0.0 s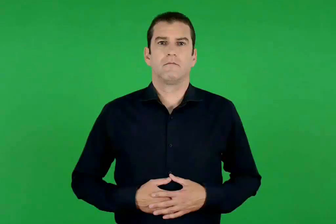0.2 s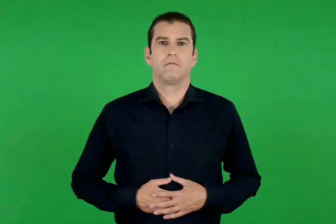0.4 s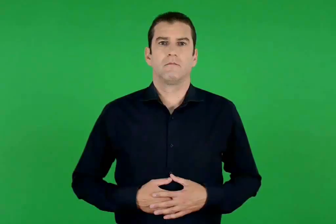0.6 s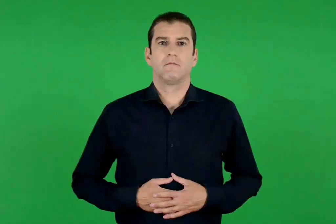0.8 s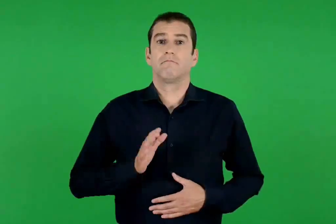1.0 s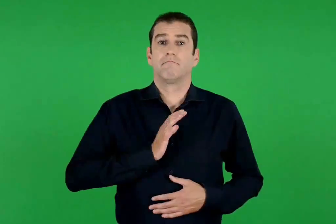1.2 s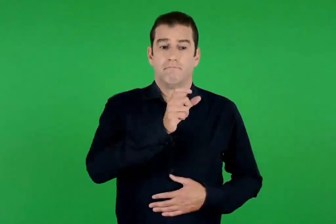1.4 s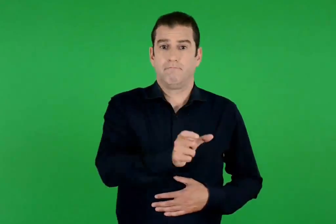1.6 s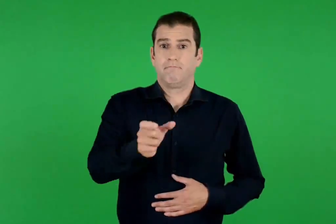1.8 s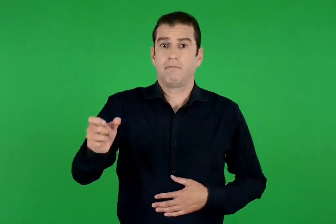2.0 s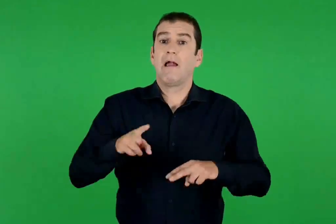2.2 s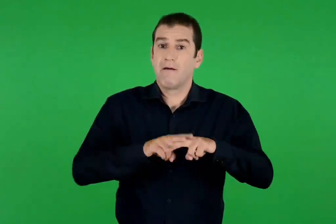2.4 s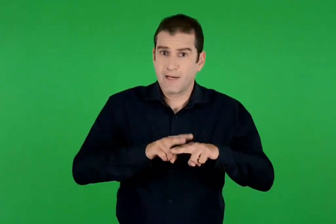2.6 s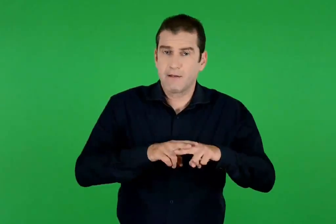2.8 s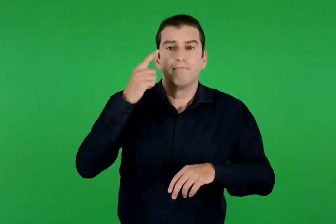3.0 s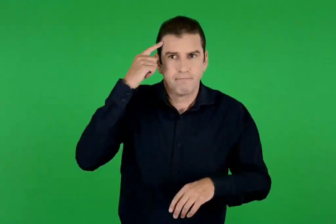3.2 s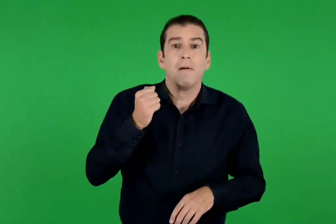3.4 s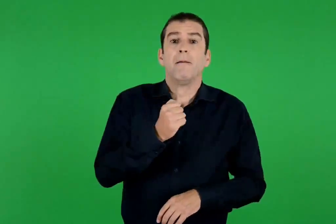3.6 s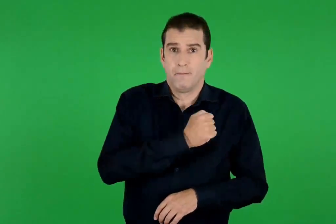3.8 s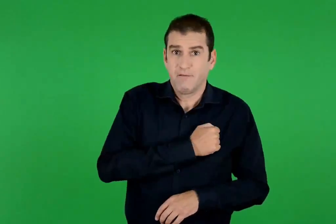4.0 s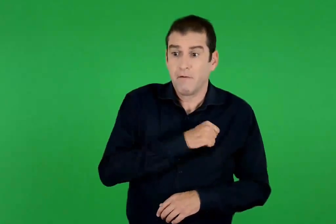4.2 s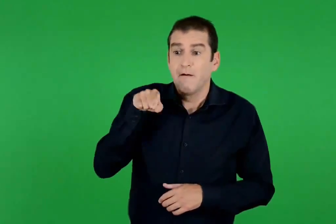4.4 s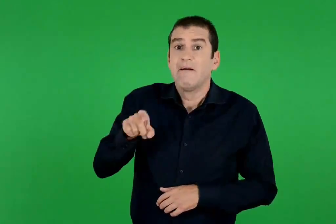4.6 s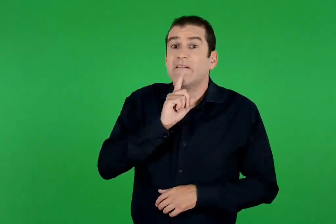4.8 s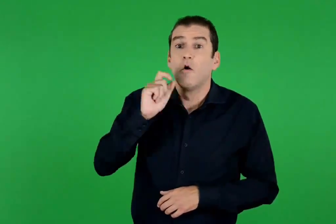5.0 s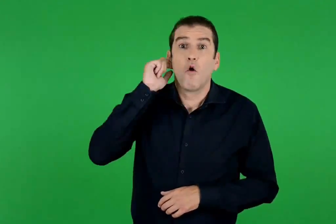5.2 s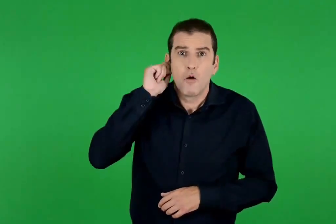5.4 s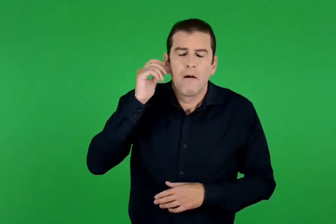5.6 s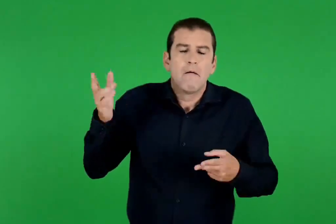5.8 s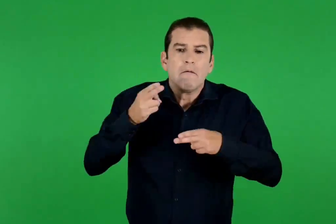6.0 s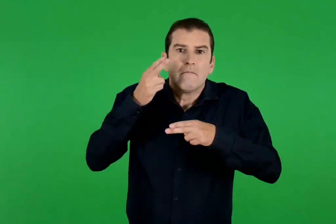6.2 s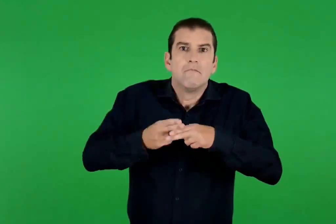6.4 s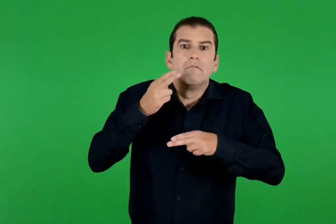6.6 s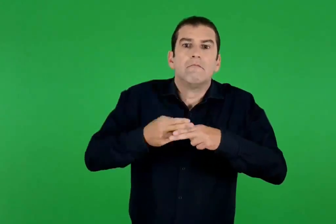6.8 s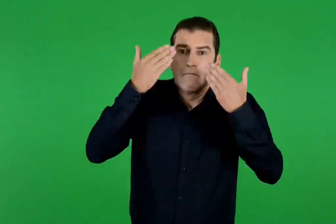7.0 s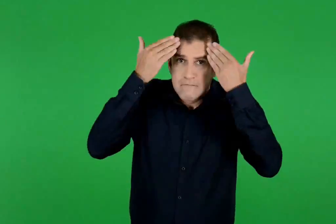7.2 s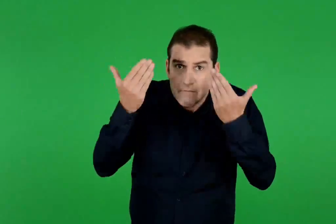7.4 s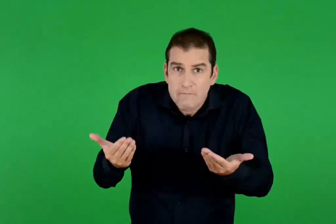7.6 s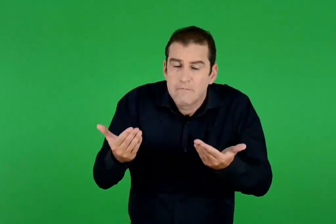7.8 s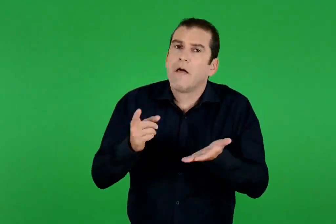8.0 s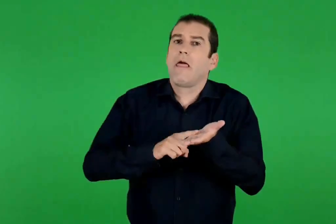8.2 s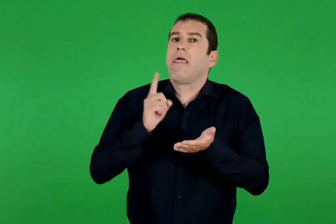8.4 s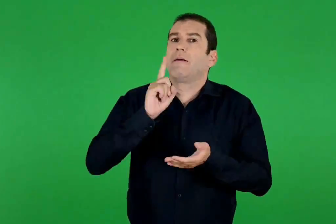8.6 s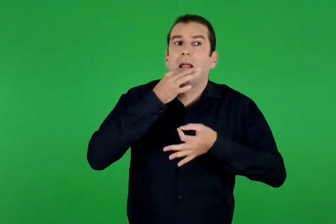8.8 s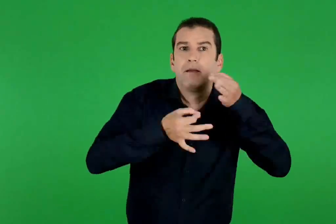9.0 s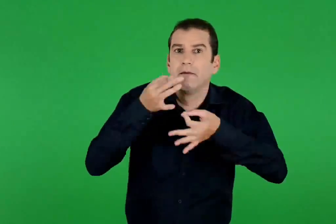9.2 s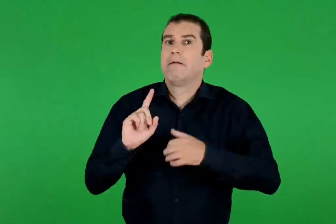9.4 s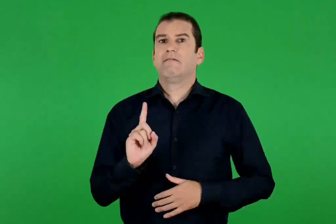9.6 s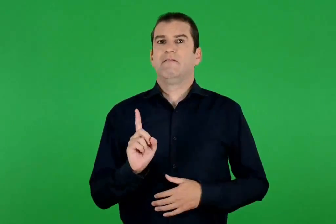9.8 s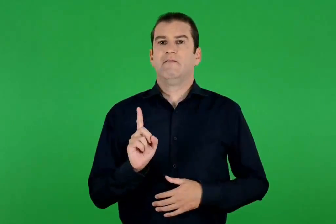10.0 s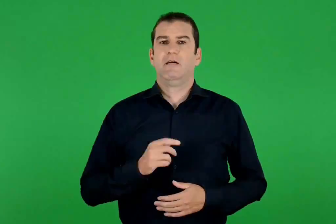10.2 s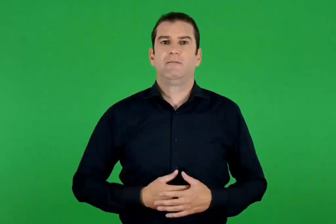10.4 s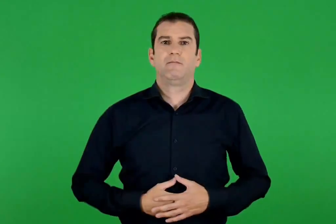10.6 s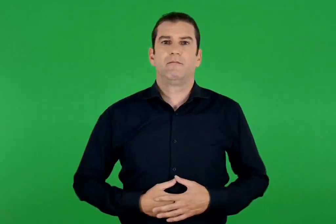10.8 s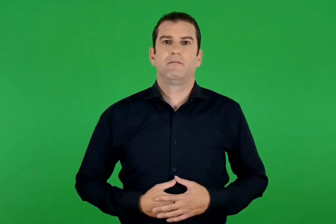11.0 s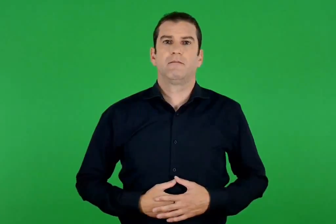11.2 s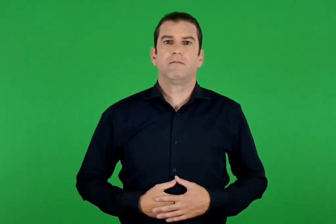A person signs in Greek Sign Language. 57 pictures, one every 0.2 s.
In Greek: οι εβραίοι θεώρησαν ότι , επειδή το όνομα αυτό είναι πολύ ιερό , δεν έπρεπε να το προφέρουν
